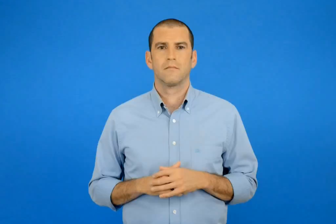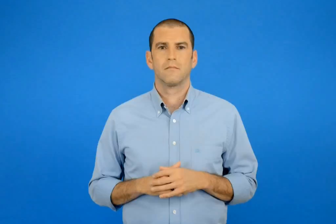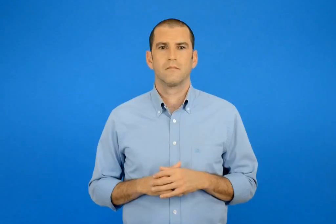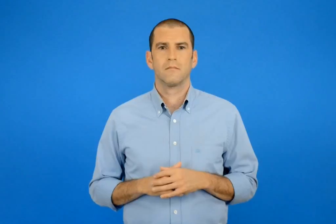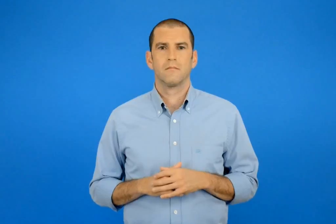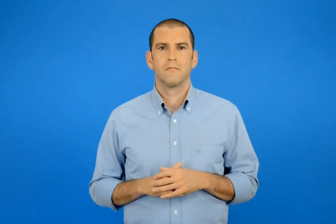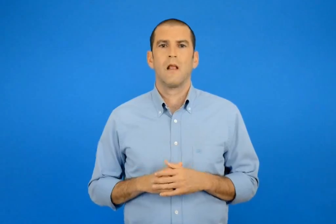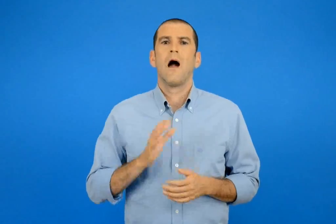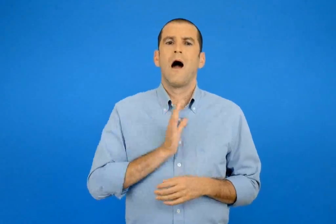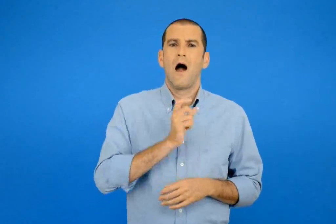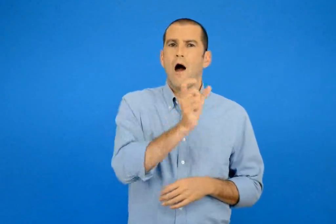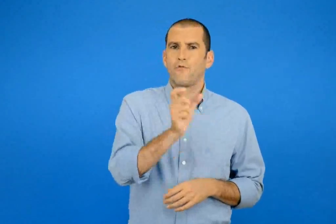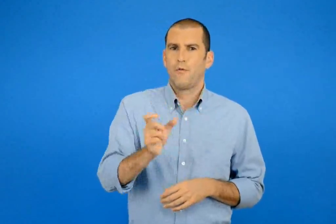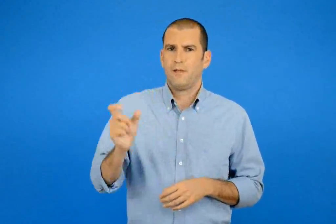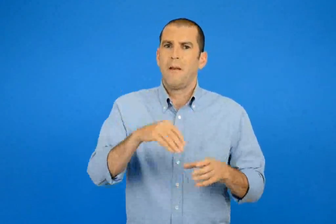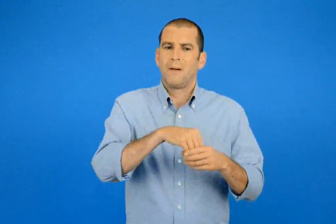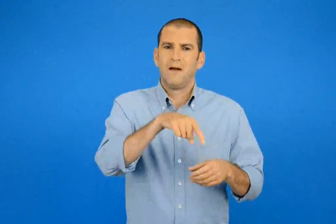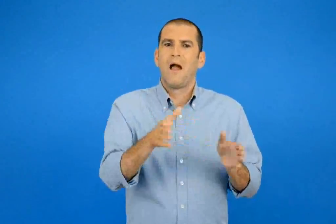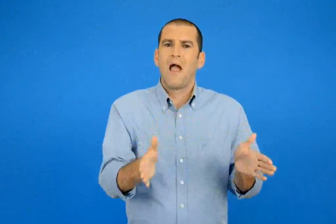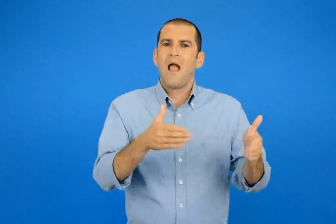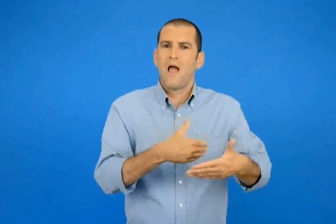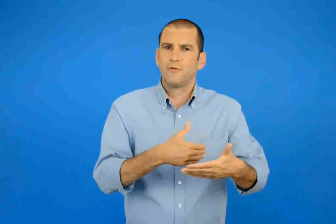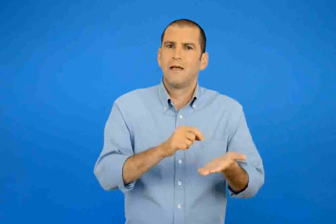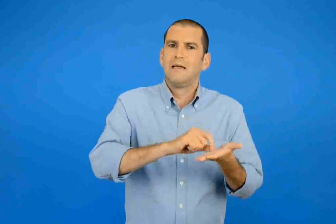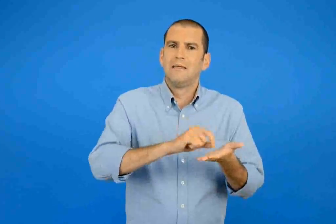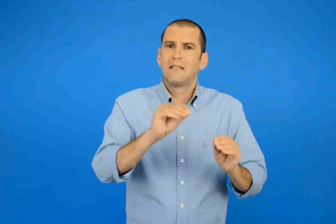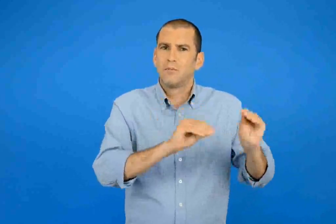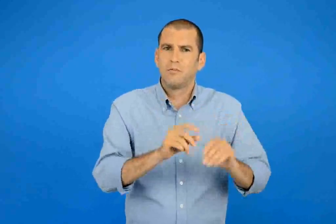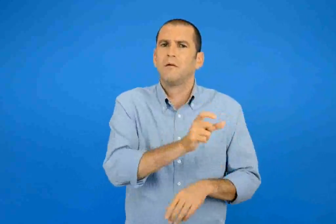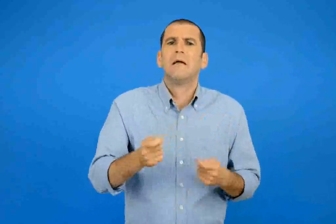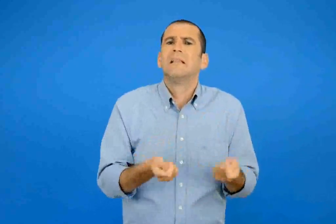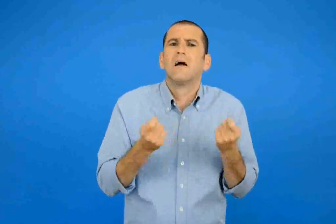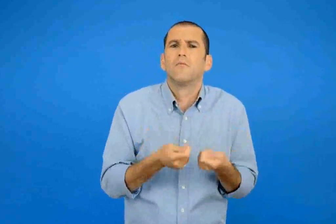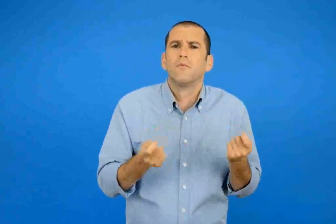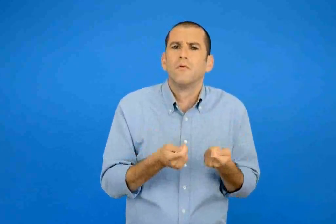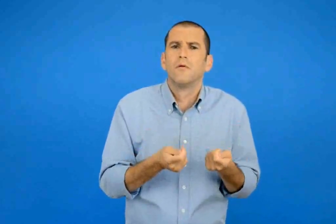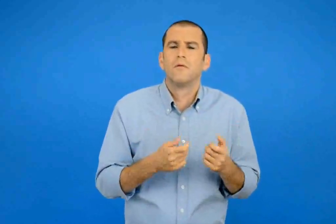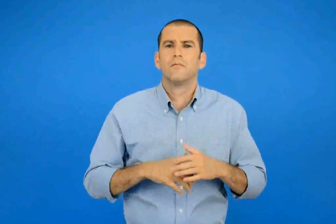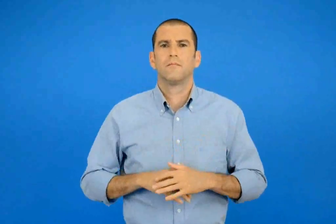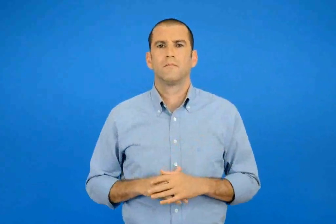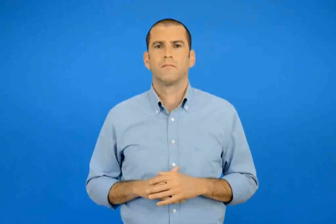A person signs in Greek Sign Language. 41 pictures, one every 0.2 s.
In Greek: τι κάνουν όλοι αυτοί οι άνθρωποι στην αίθουσα σύνταξης ;
